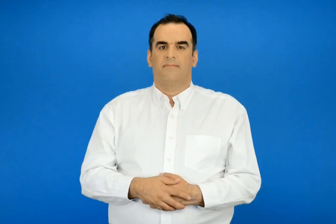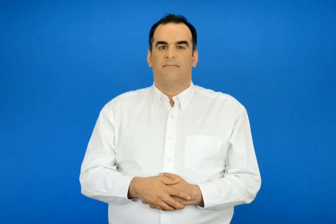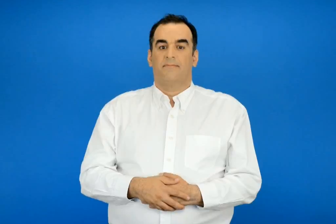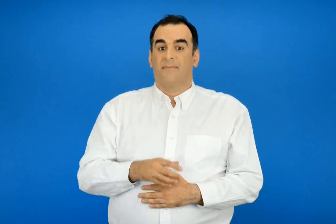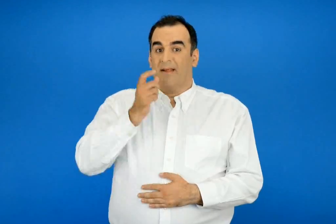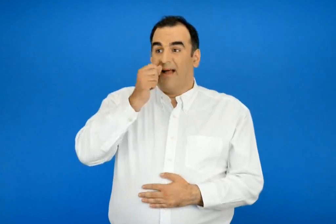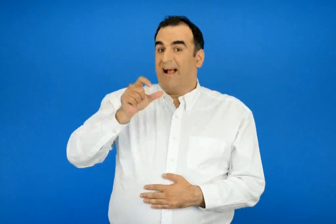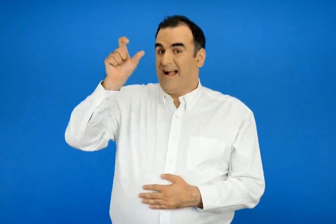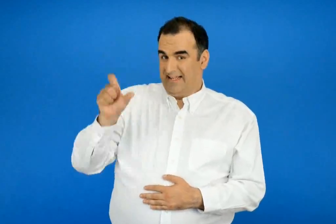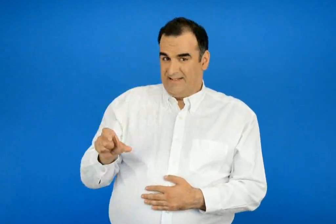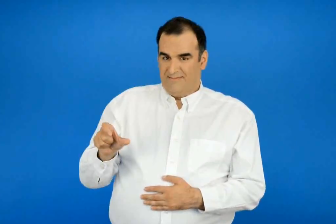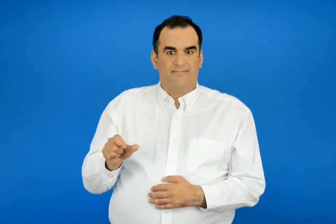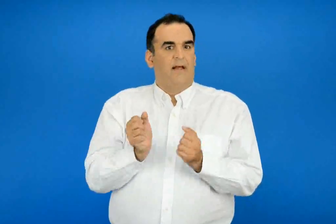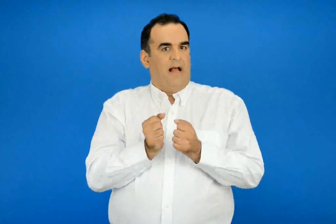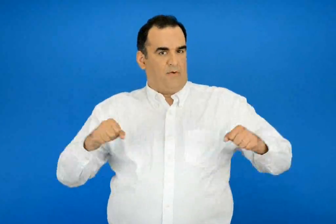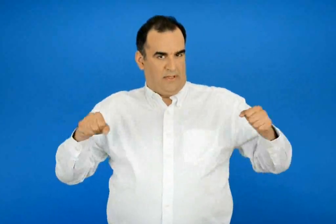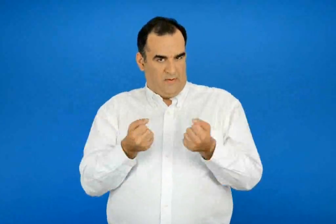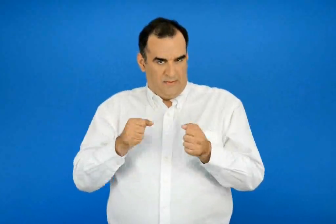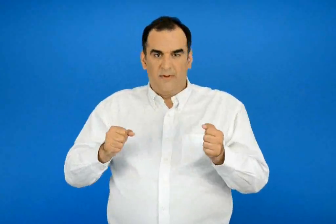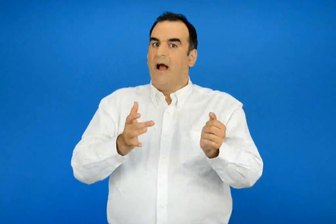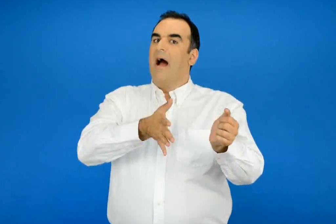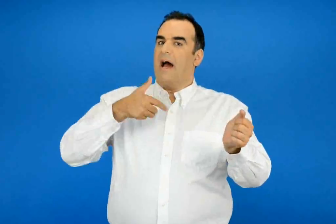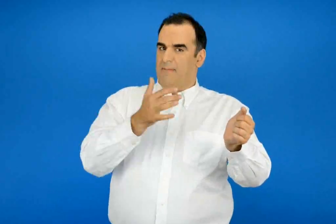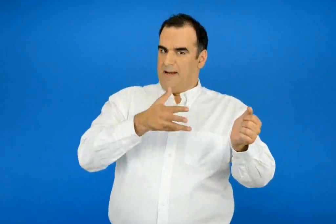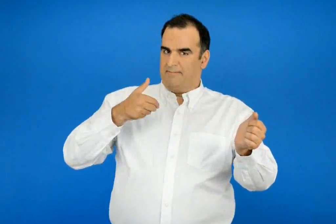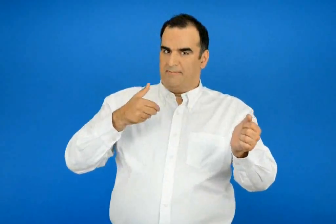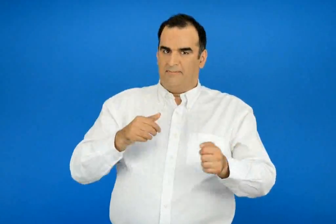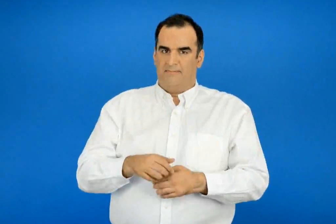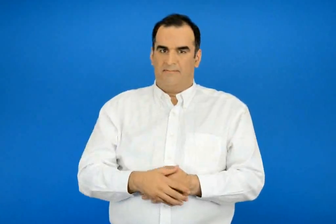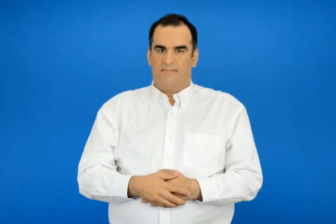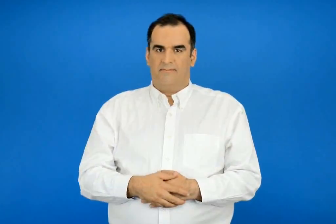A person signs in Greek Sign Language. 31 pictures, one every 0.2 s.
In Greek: ο άντρας με το ακορντεόν και την άρπα
